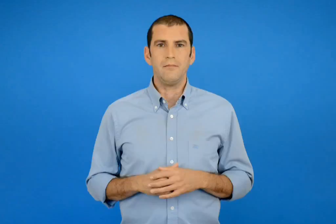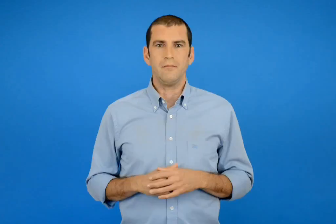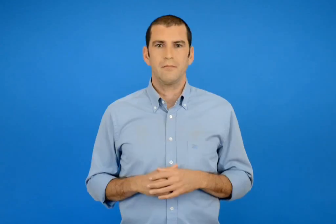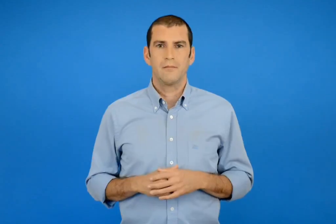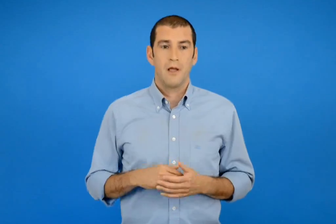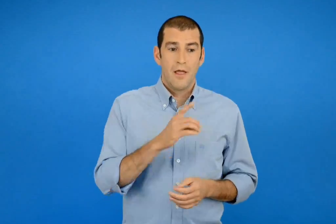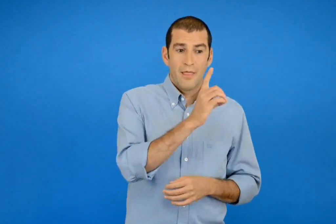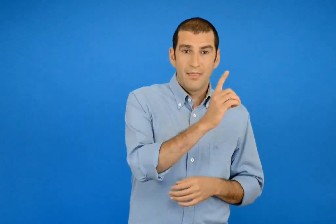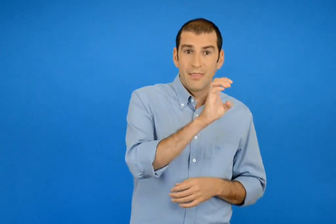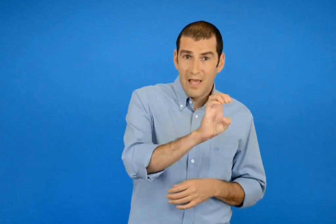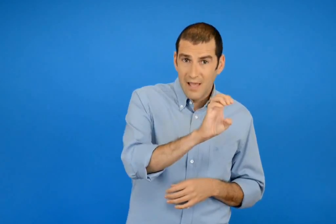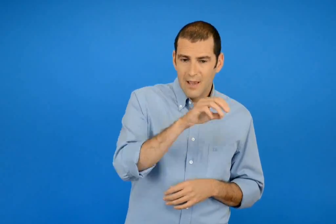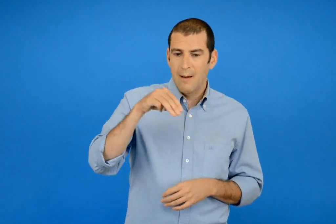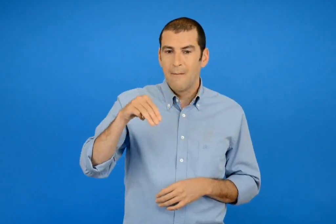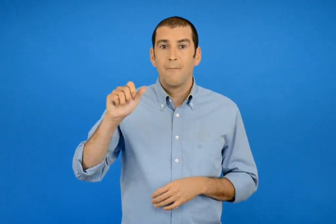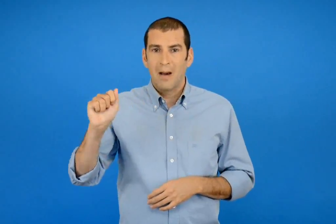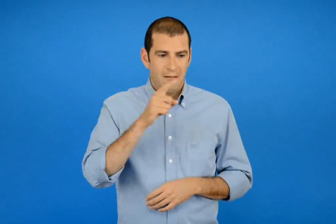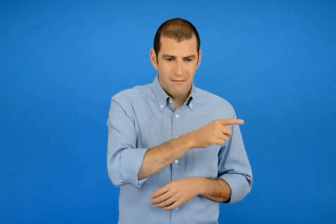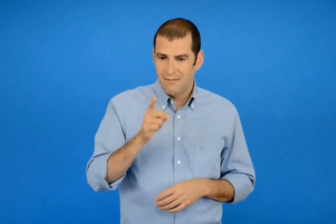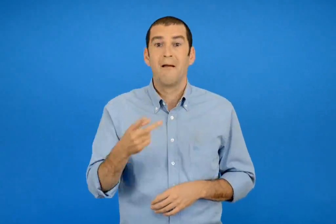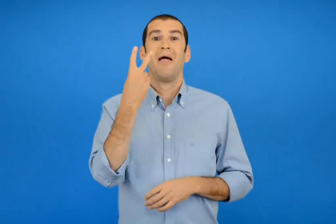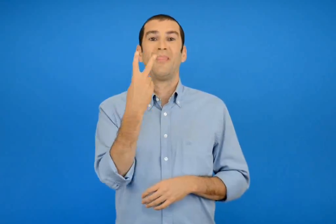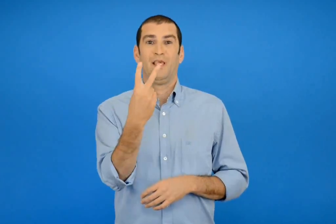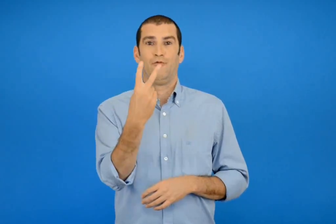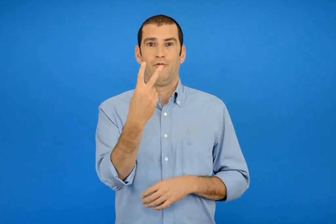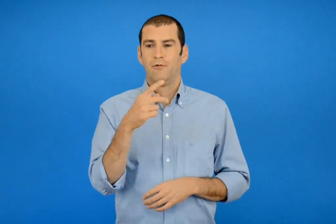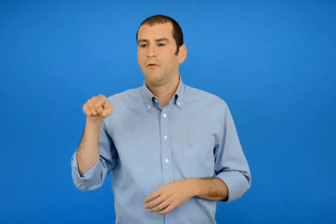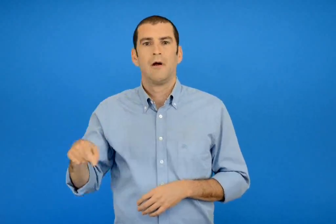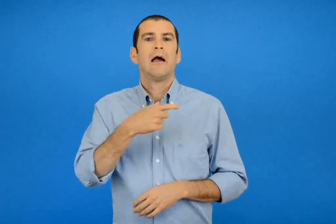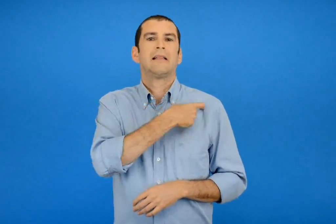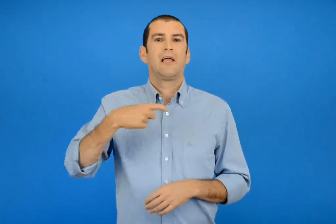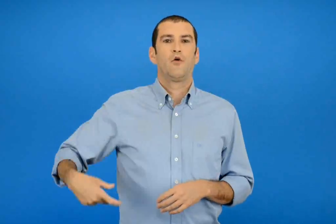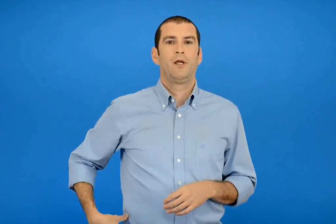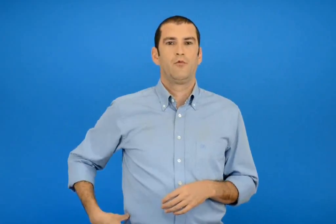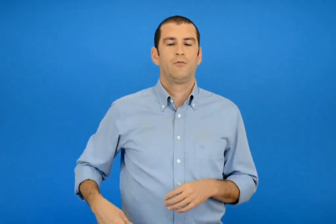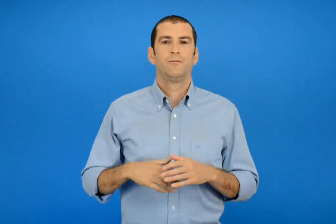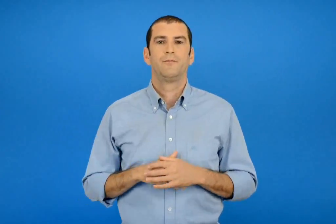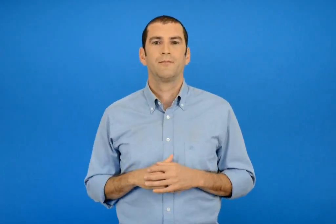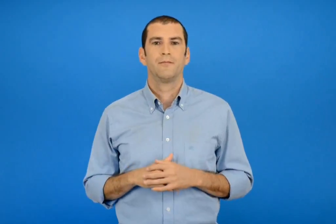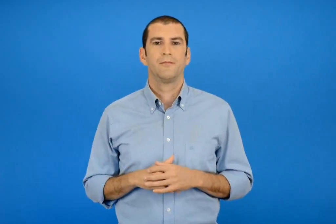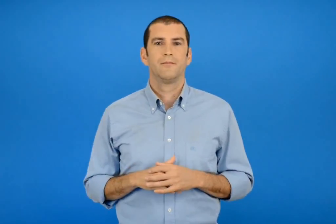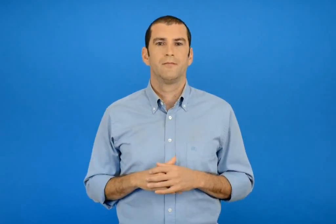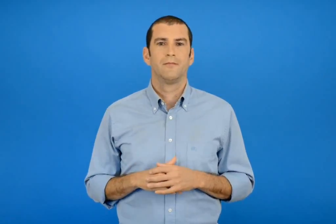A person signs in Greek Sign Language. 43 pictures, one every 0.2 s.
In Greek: δε μα δύο ταχυδρομείο
